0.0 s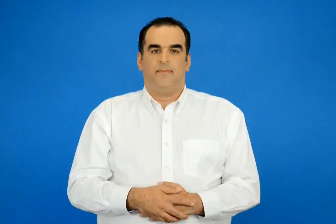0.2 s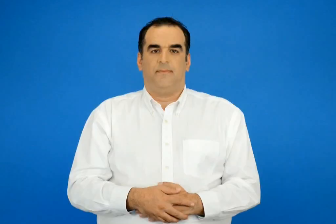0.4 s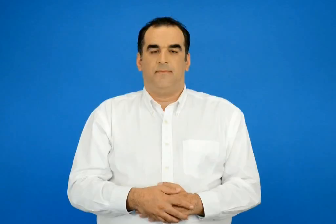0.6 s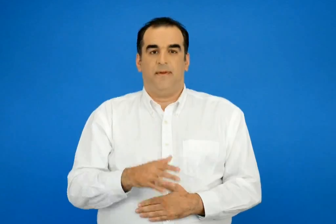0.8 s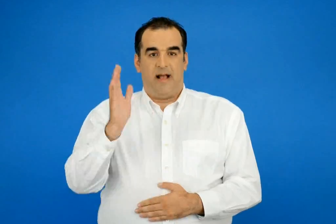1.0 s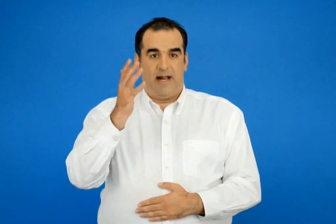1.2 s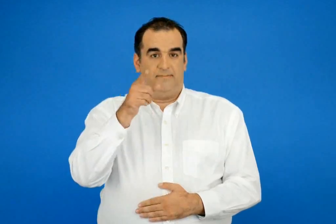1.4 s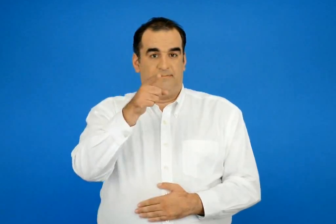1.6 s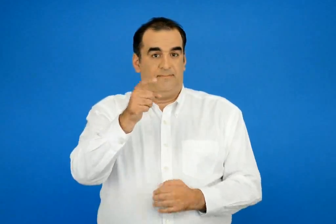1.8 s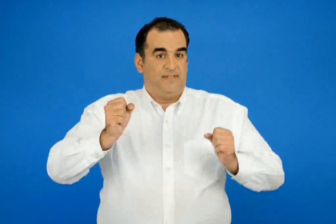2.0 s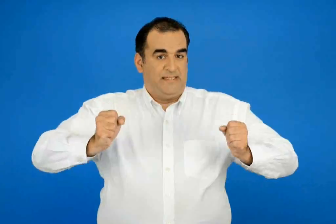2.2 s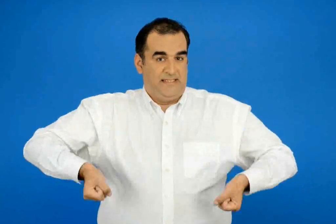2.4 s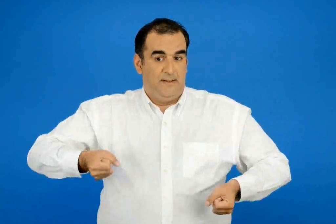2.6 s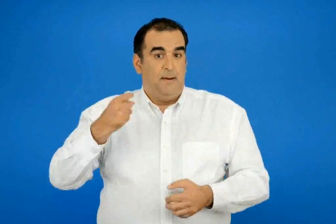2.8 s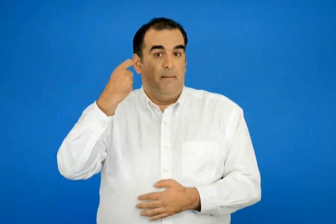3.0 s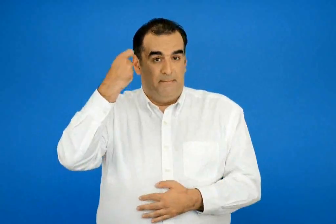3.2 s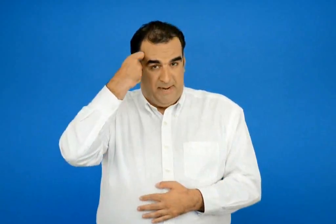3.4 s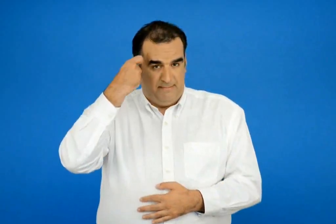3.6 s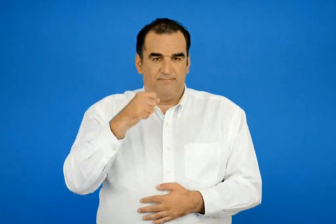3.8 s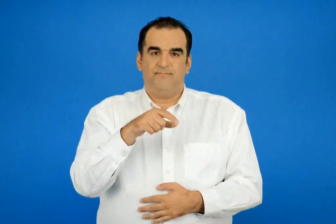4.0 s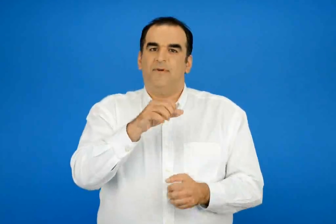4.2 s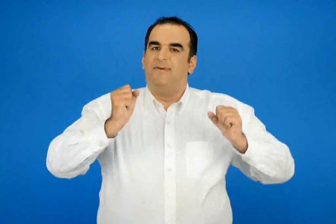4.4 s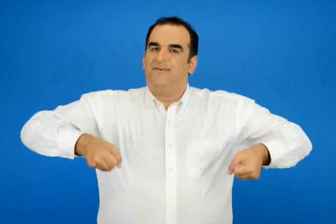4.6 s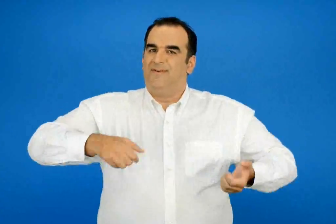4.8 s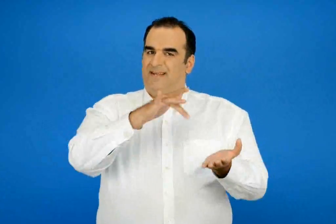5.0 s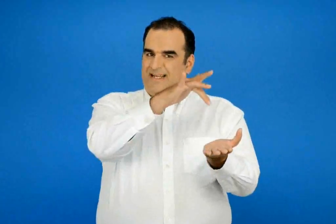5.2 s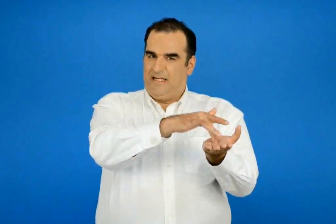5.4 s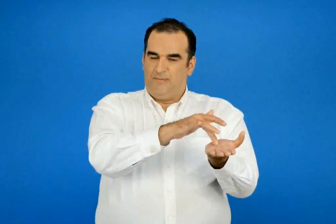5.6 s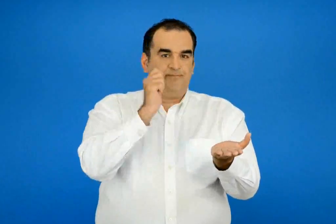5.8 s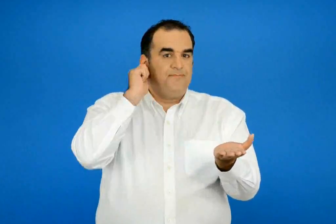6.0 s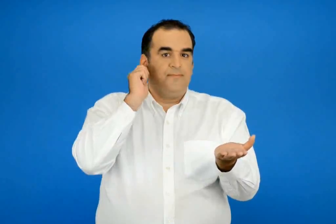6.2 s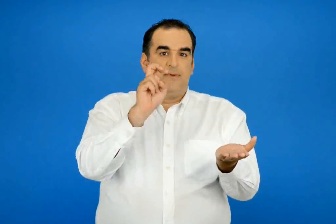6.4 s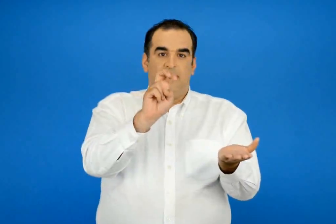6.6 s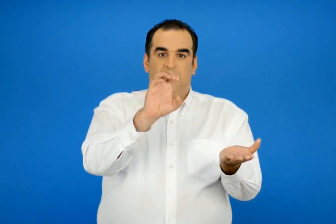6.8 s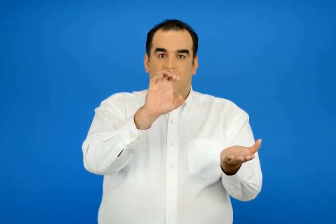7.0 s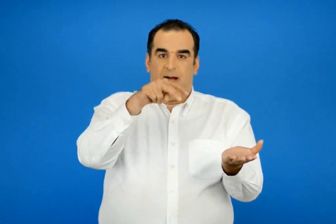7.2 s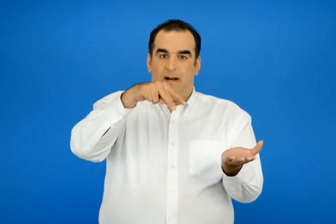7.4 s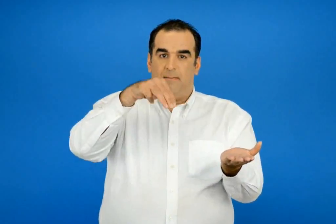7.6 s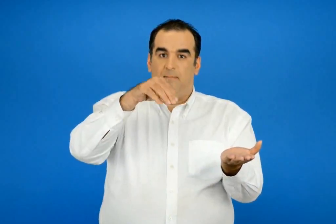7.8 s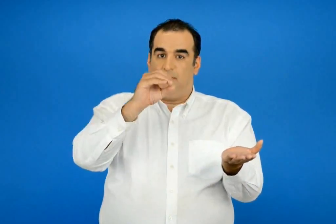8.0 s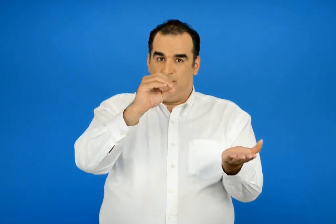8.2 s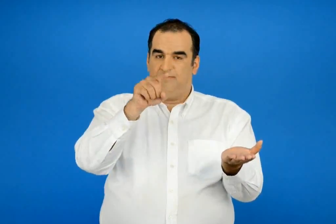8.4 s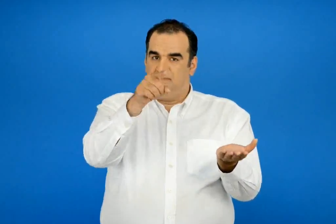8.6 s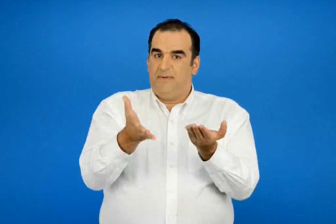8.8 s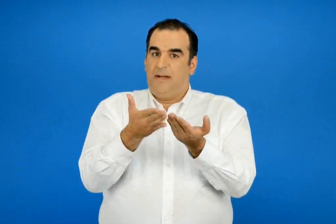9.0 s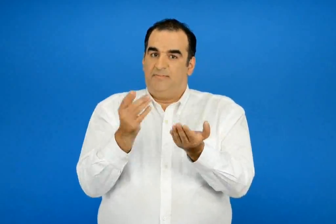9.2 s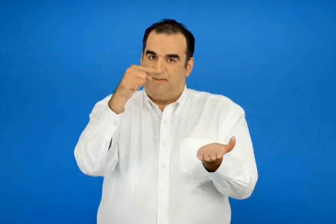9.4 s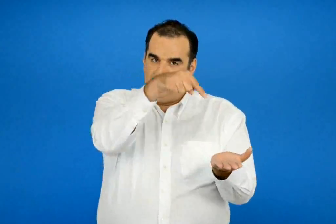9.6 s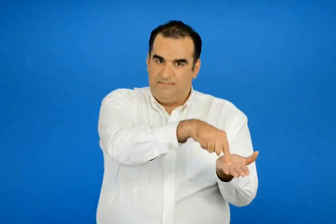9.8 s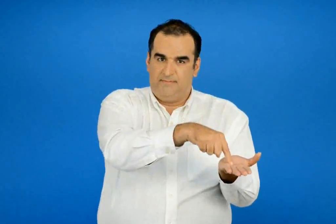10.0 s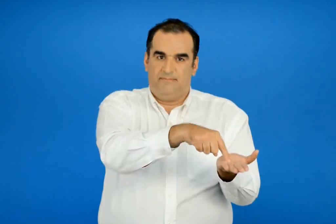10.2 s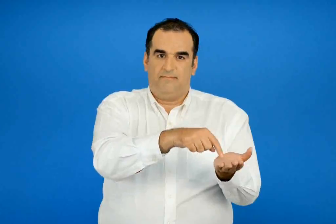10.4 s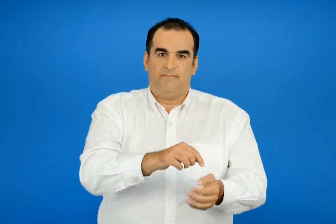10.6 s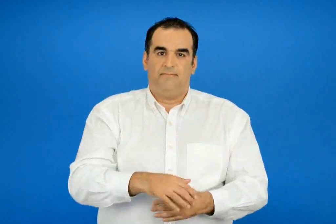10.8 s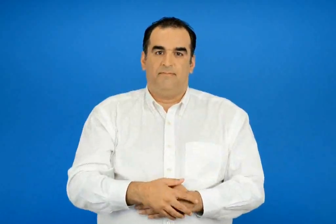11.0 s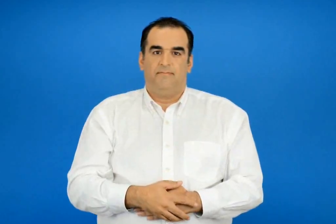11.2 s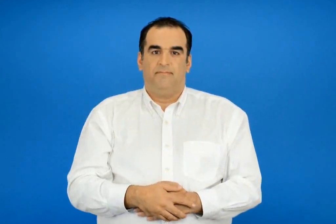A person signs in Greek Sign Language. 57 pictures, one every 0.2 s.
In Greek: αν σας αρέσει το σκι επισκεφτείτε οπωσδήποτε το χιονοδρομικό κέντρο στον χελμό
